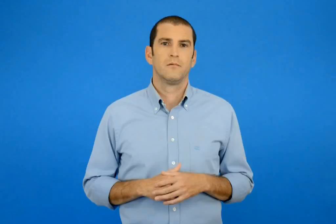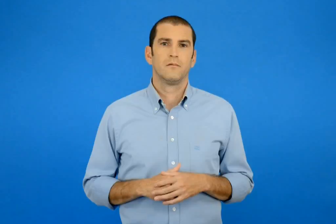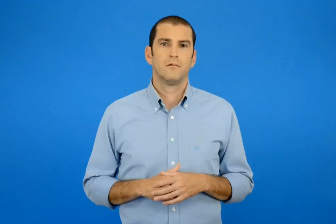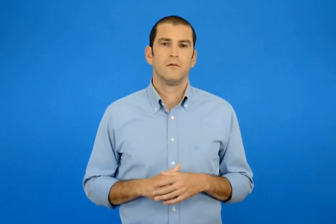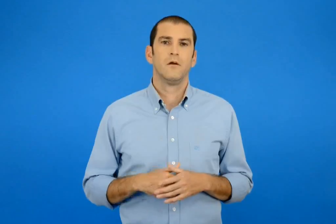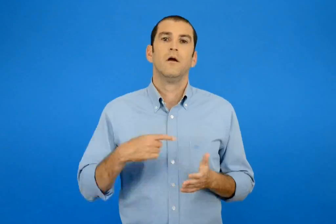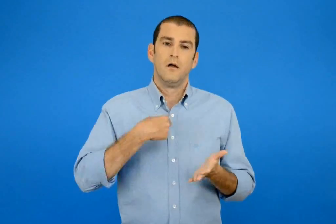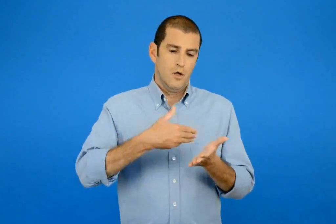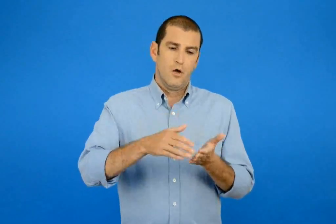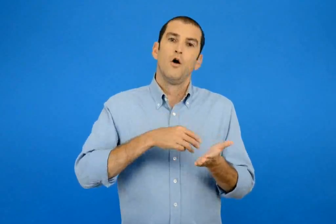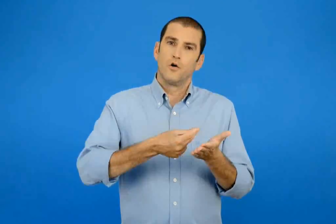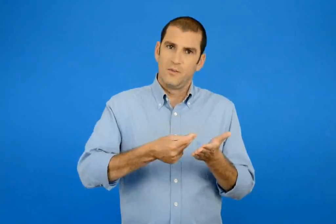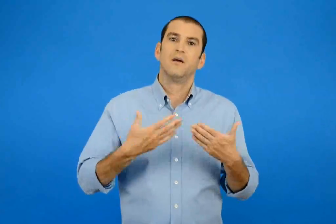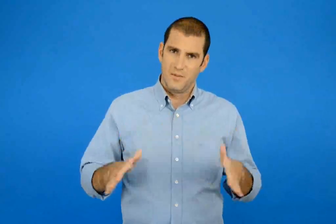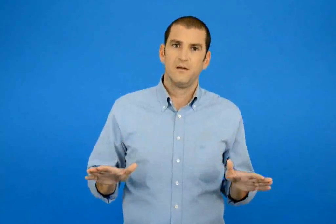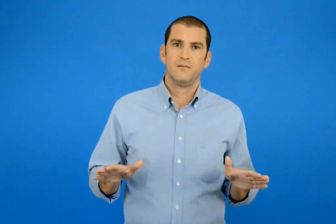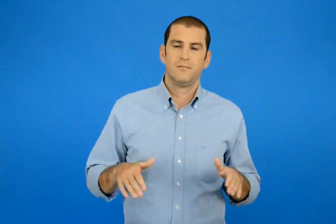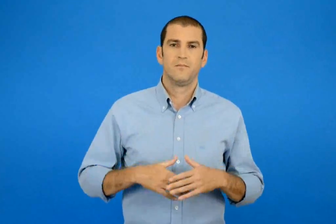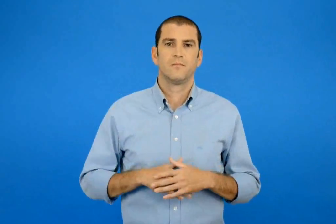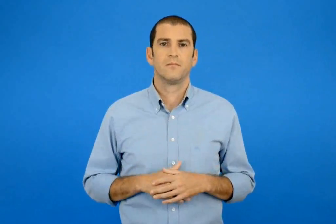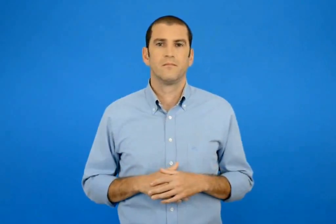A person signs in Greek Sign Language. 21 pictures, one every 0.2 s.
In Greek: χρωμάτισα
